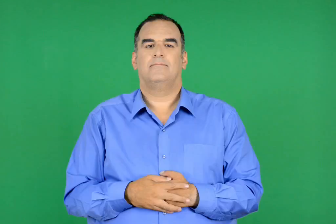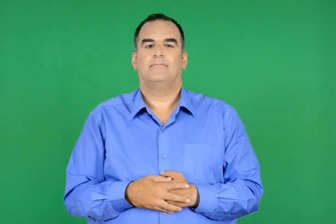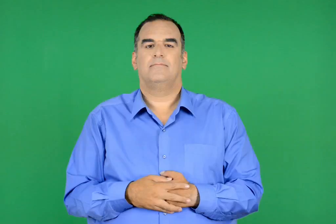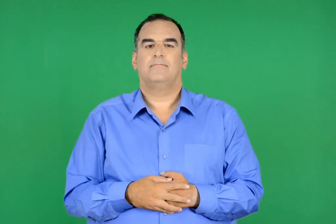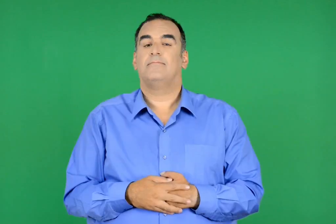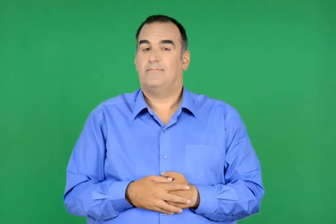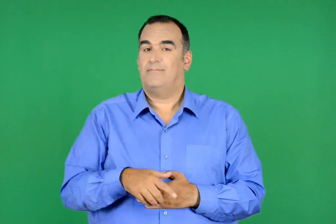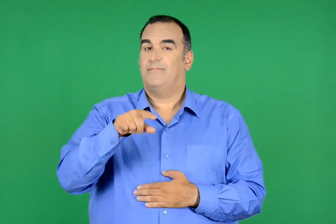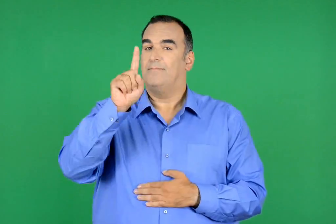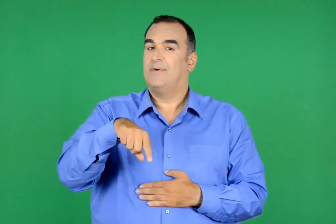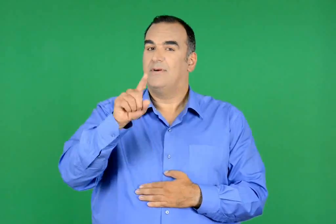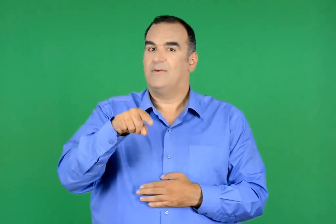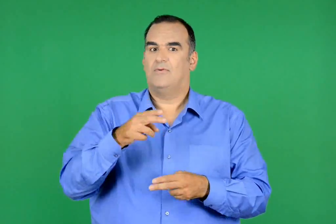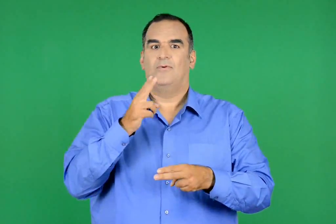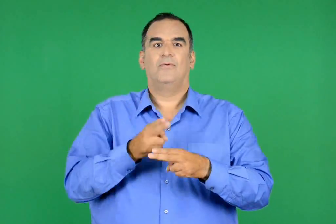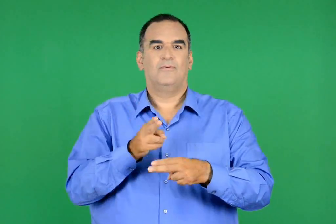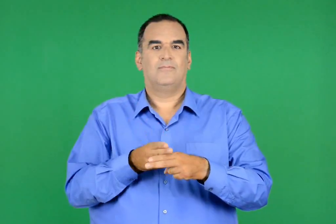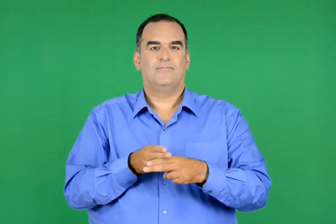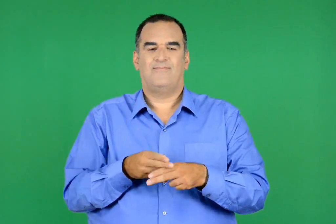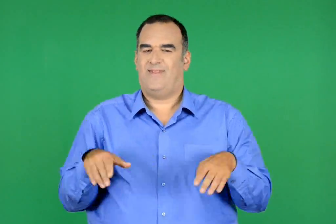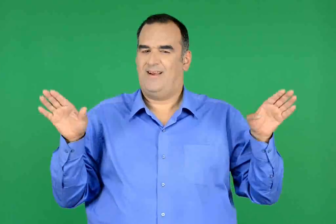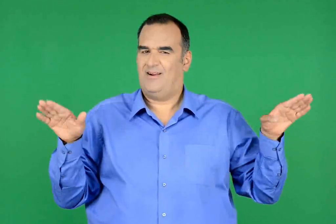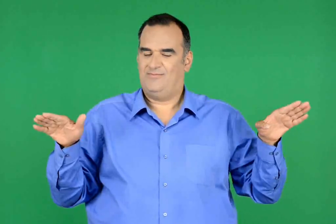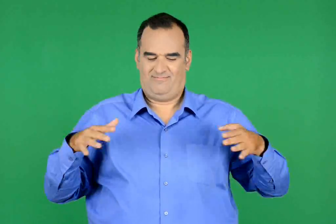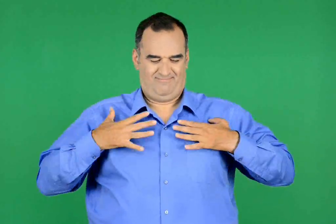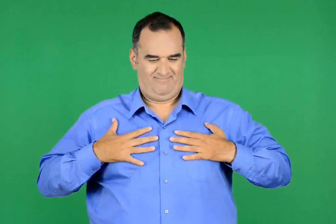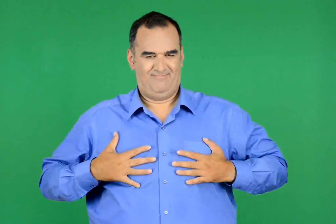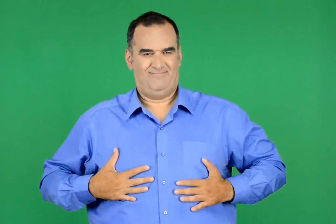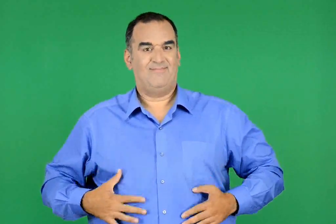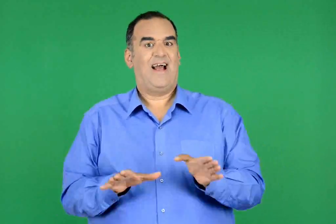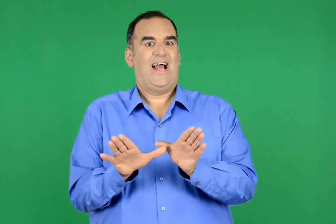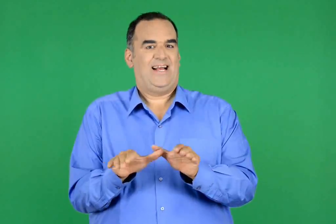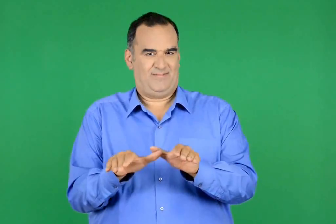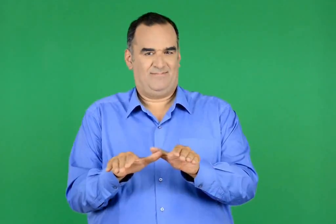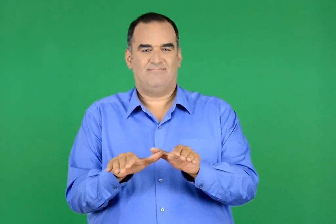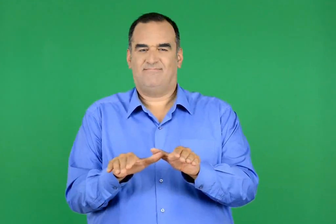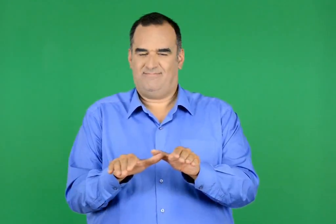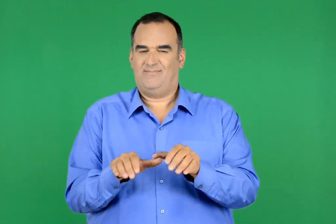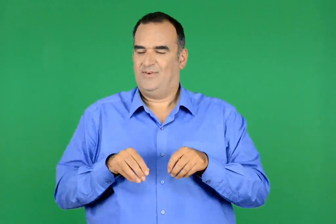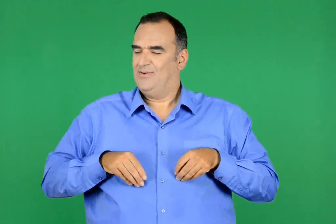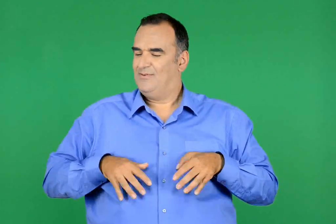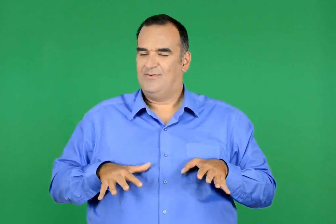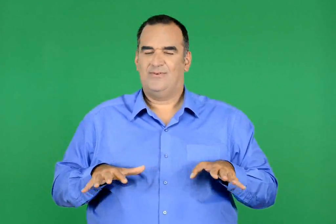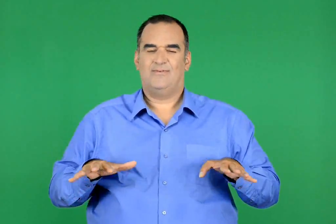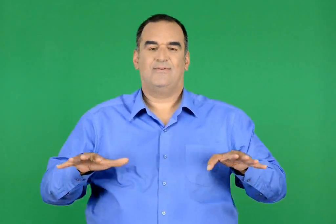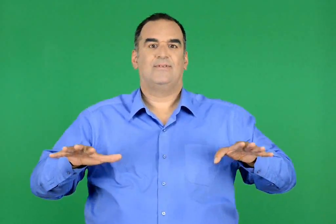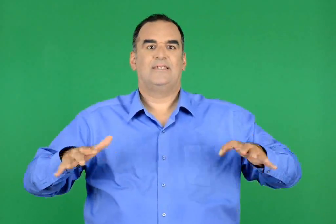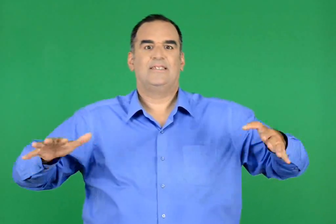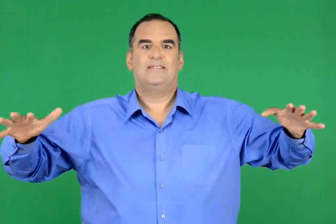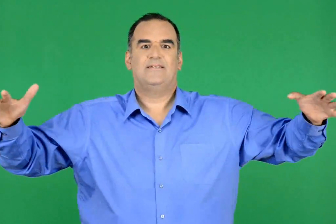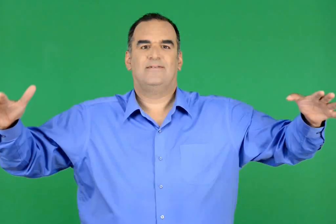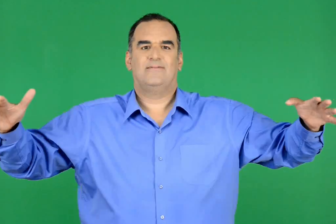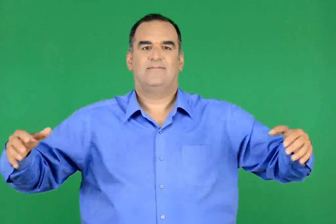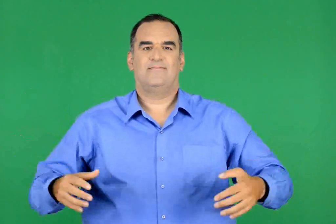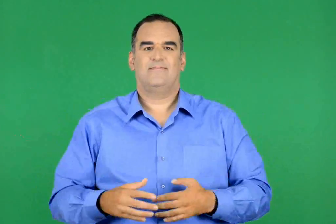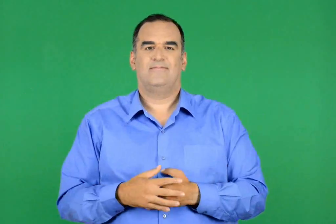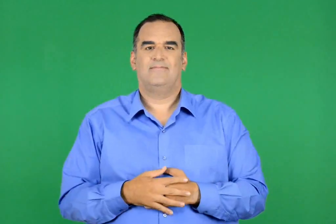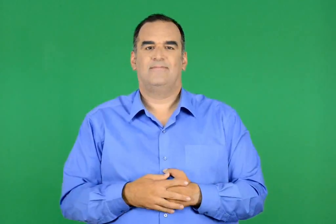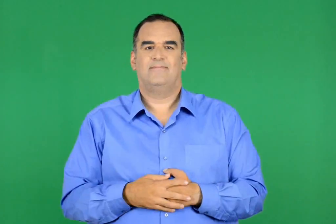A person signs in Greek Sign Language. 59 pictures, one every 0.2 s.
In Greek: η µεγάλη µέρα έφτασε τελικά ντυμένος µε τη στολή του ο κύριος άγγελος ακτινοβολούσε
